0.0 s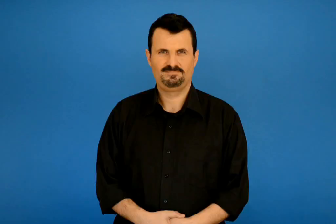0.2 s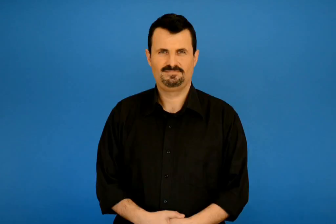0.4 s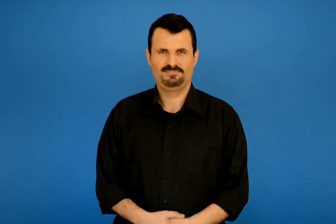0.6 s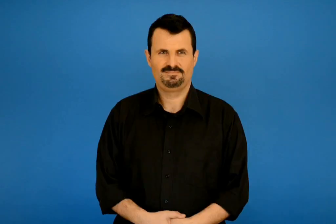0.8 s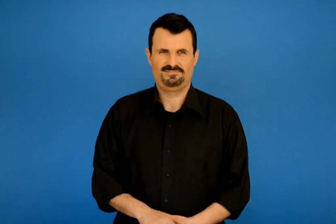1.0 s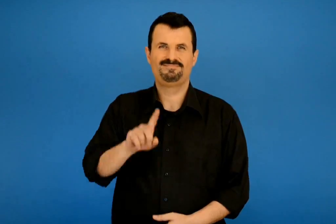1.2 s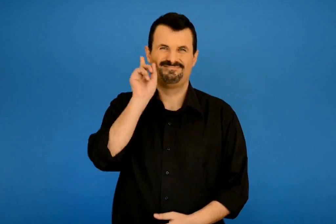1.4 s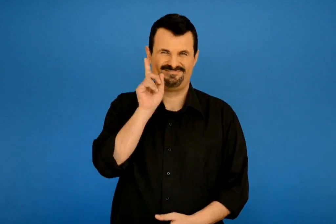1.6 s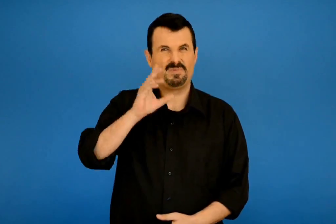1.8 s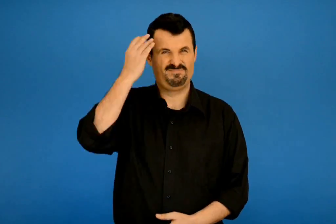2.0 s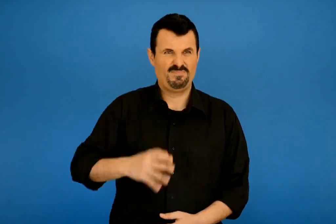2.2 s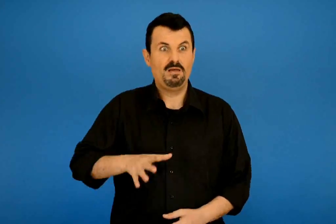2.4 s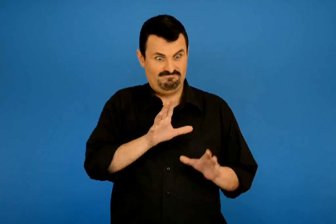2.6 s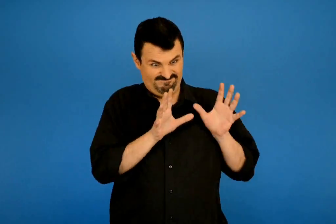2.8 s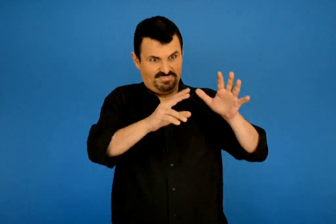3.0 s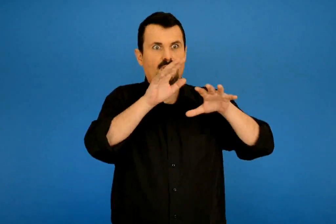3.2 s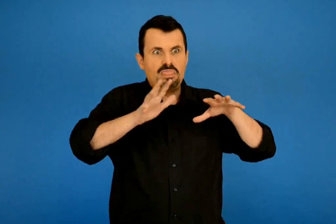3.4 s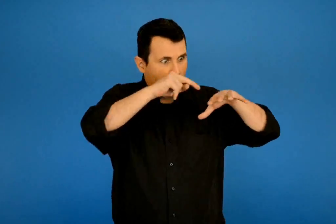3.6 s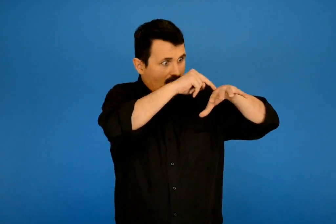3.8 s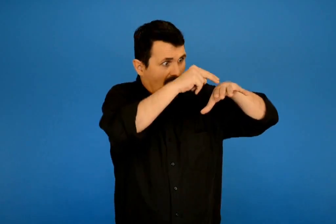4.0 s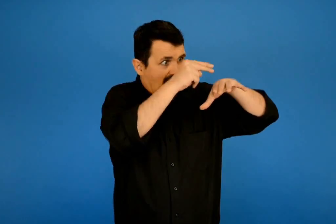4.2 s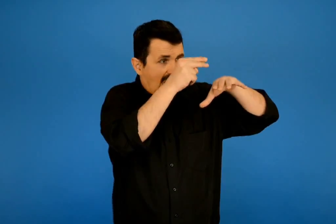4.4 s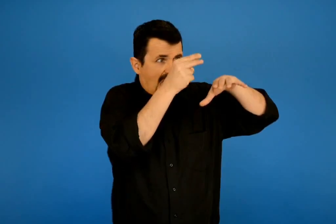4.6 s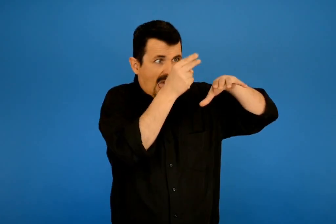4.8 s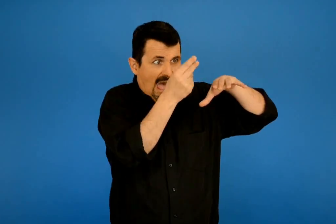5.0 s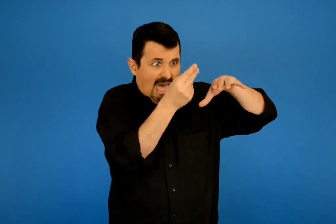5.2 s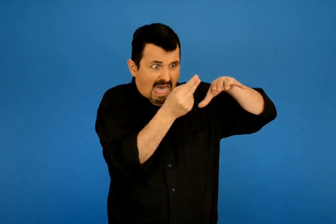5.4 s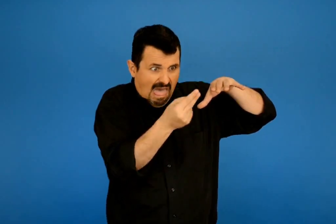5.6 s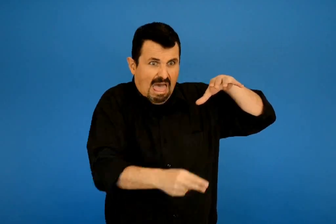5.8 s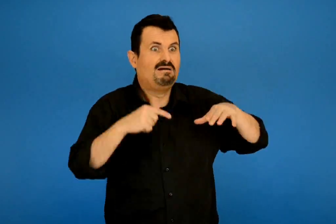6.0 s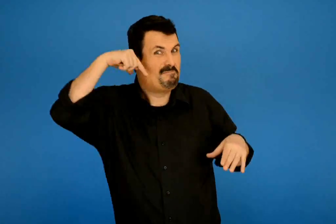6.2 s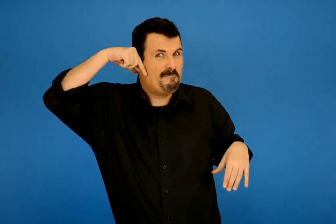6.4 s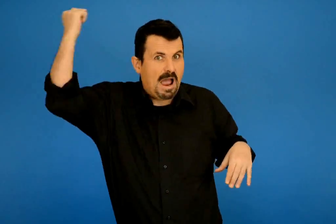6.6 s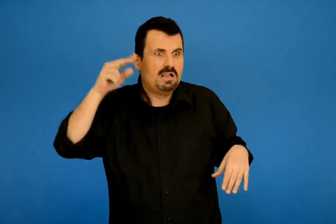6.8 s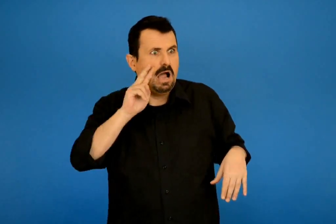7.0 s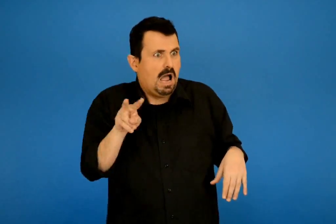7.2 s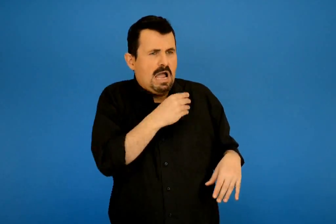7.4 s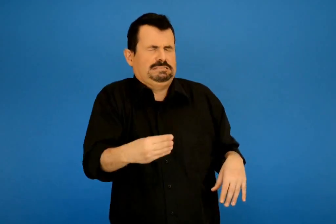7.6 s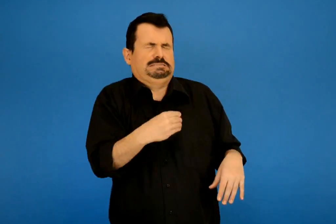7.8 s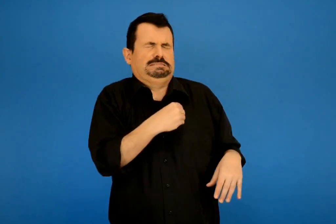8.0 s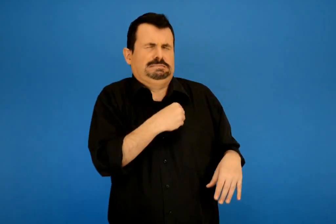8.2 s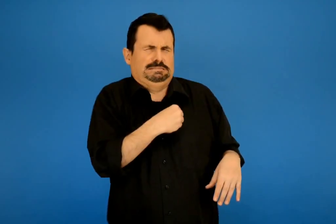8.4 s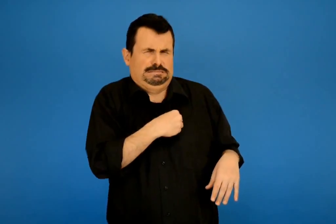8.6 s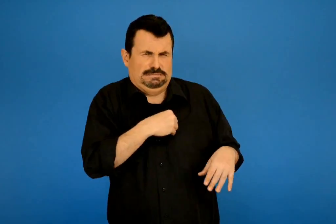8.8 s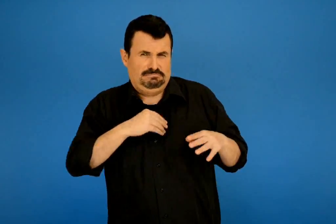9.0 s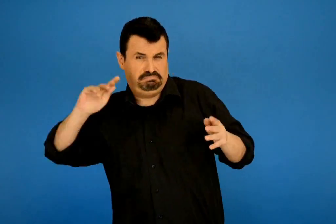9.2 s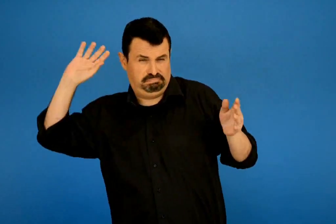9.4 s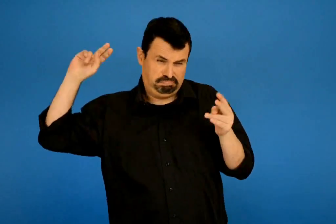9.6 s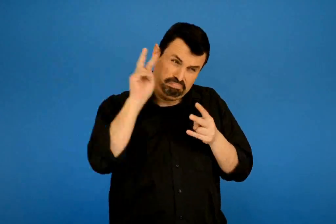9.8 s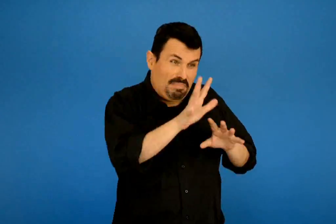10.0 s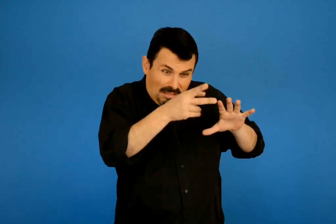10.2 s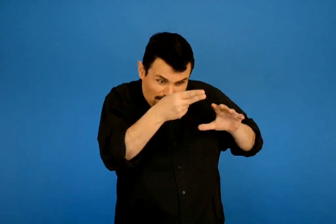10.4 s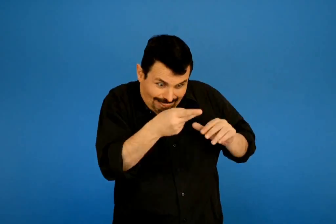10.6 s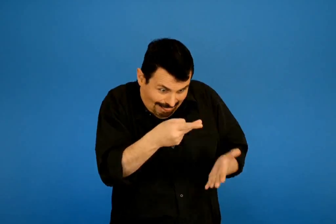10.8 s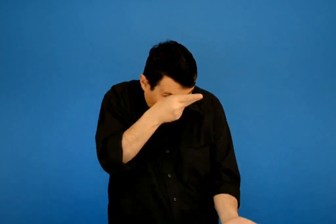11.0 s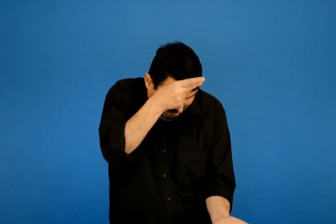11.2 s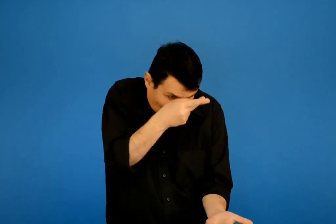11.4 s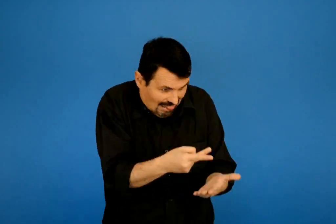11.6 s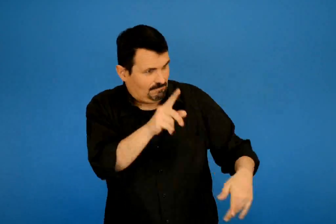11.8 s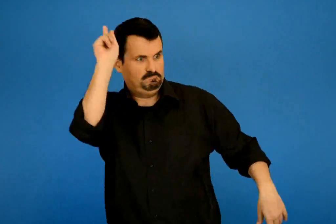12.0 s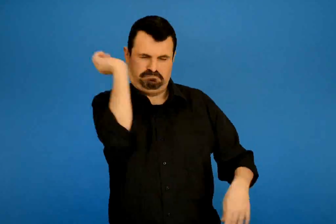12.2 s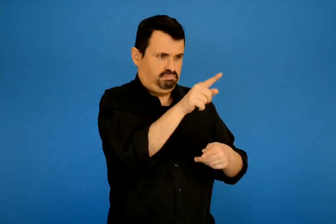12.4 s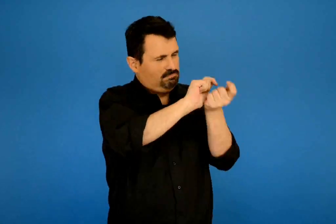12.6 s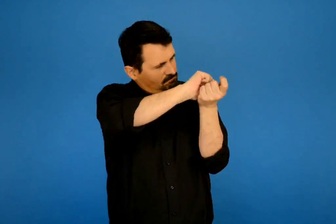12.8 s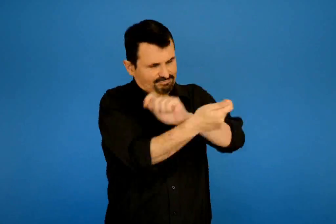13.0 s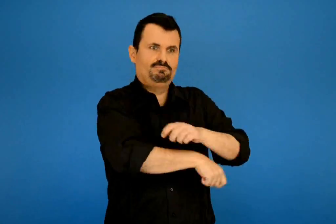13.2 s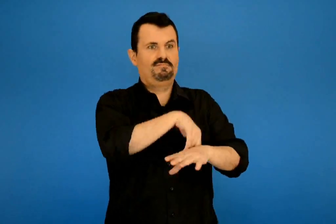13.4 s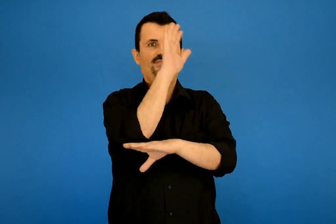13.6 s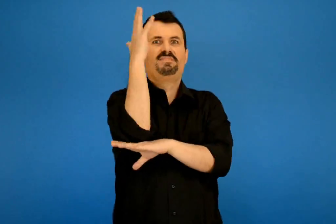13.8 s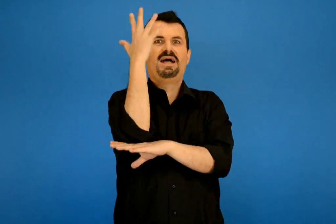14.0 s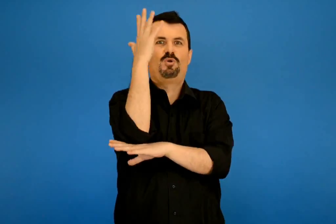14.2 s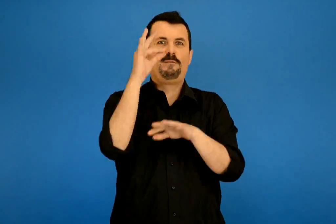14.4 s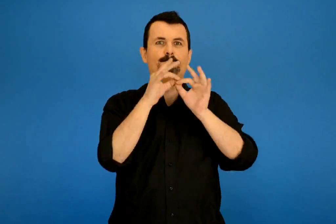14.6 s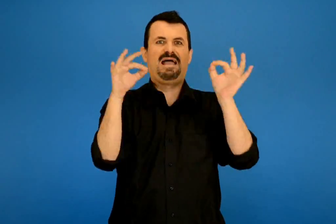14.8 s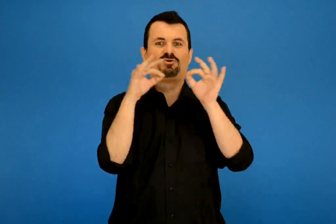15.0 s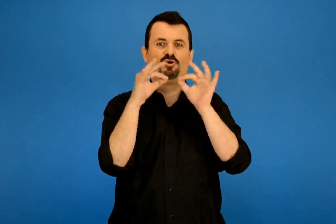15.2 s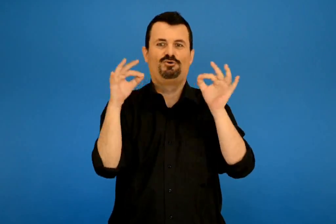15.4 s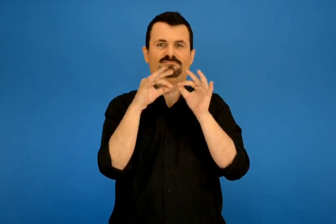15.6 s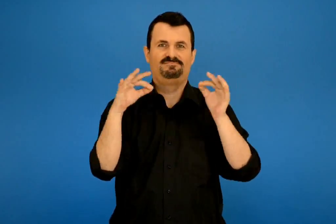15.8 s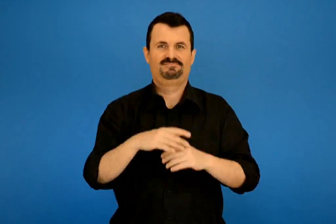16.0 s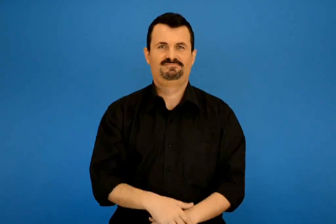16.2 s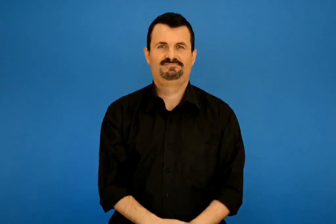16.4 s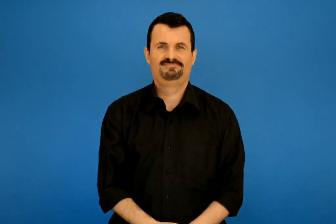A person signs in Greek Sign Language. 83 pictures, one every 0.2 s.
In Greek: εκείνη τη στιγμή φάνηκε ο παν που την ευσπλαχνίστηκε και πριν τη δει να τσακίζεται τη μεταμόρφωσε σε πεύκο
